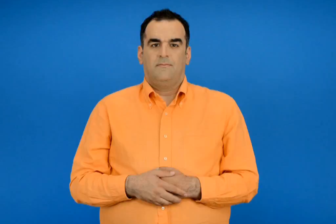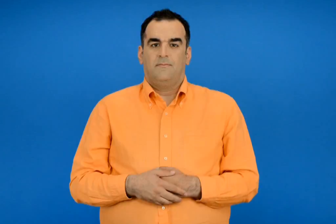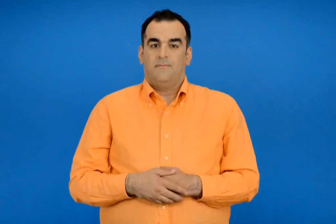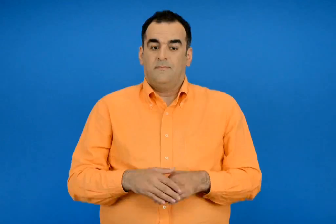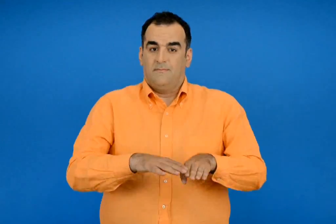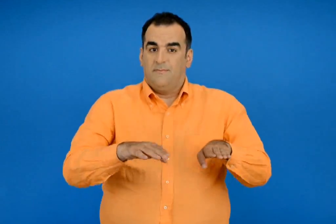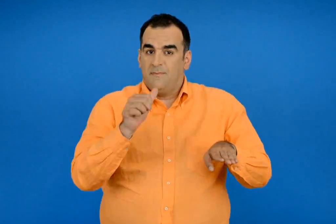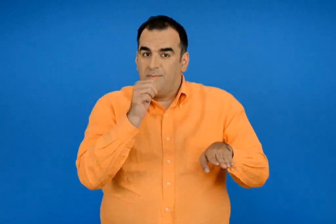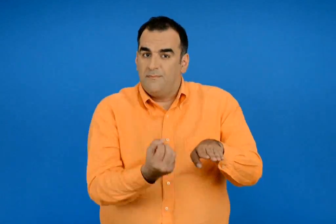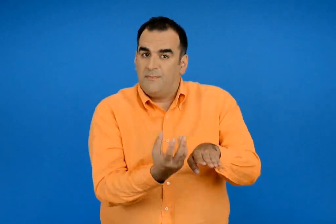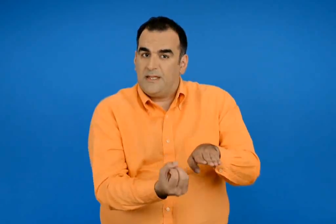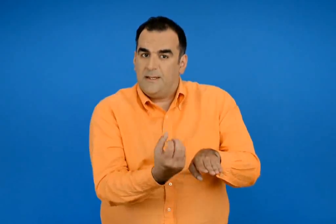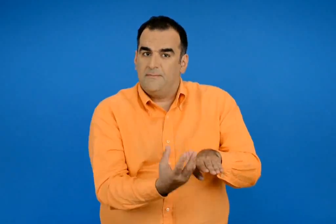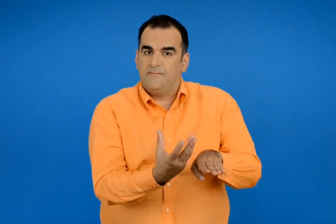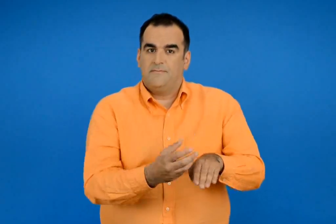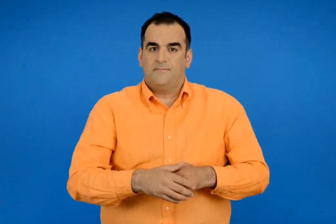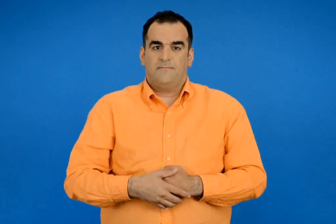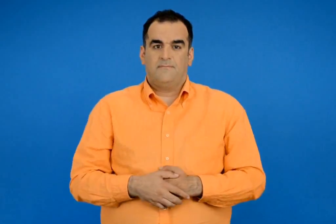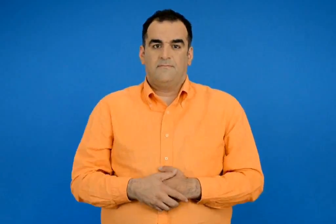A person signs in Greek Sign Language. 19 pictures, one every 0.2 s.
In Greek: πήγες
